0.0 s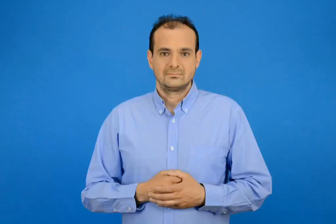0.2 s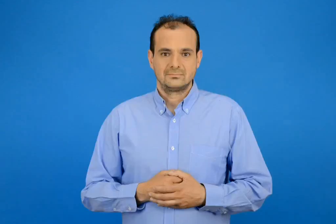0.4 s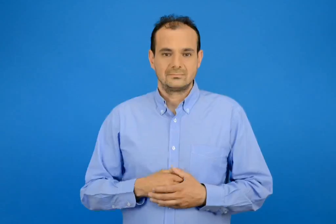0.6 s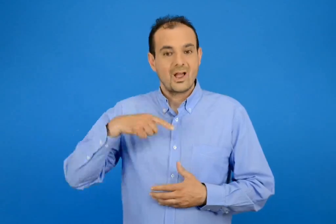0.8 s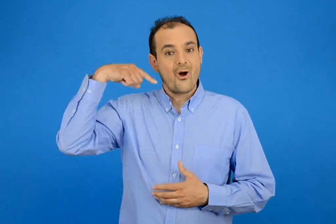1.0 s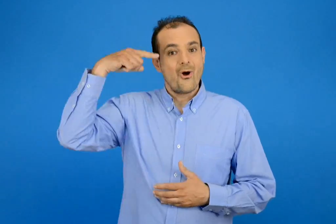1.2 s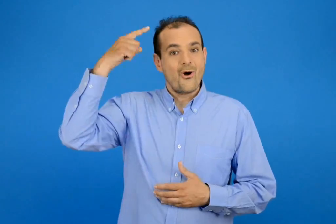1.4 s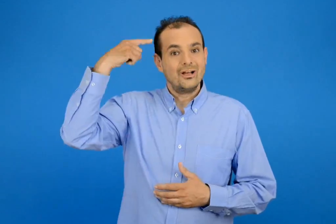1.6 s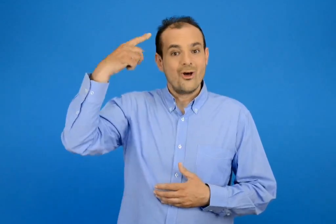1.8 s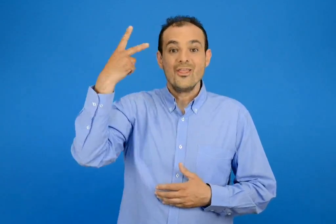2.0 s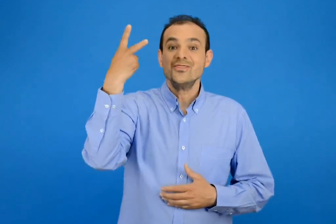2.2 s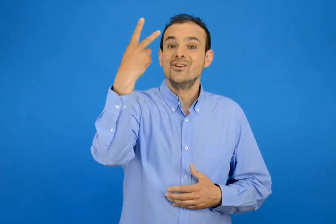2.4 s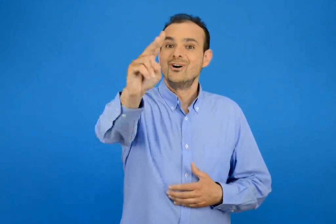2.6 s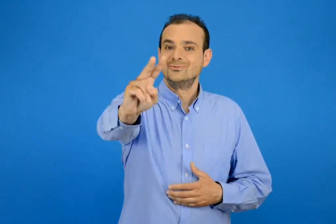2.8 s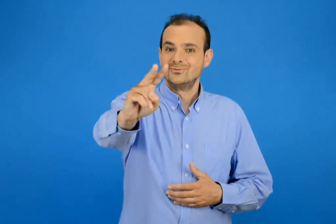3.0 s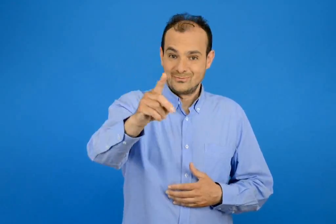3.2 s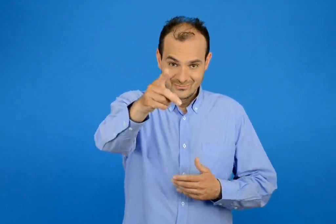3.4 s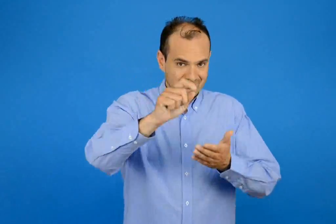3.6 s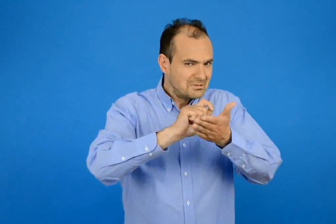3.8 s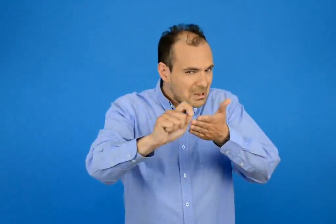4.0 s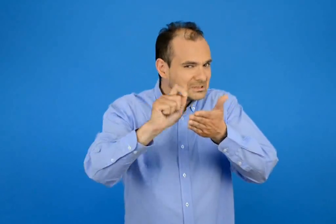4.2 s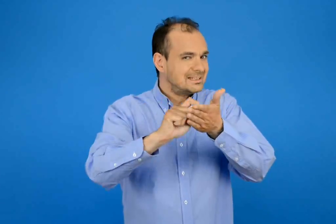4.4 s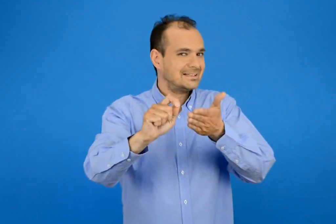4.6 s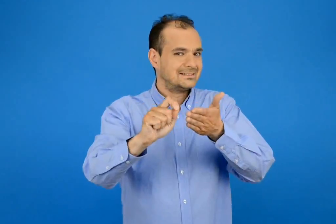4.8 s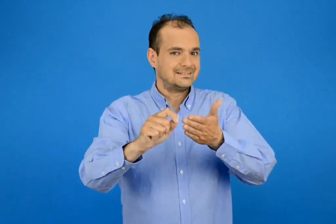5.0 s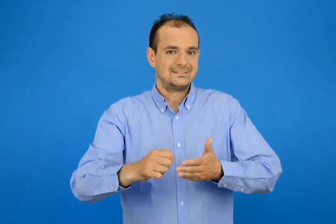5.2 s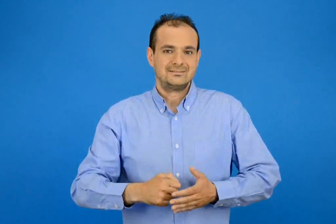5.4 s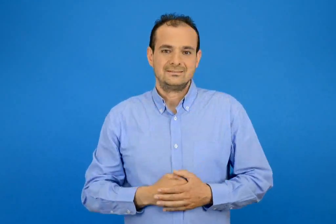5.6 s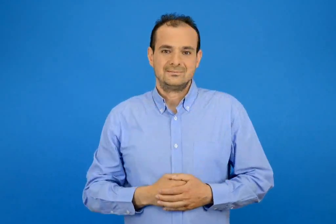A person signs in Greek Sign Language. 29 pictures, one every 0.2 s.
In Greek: γράψε ένα δικό σου όνειρο
